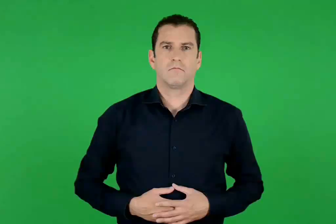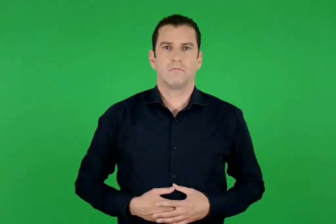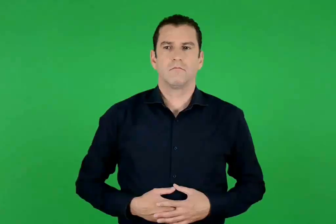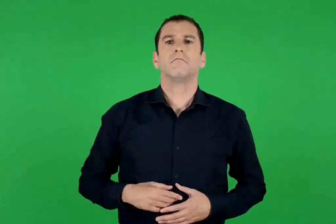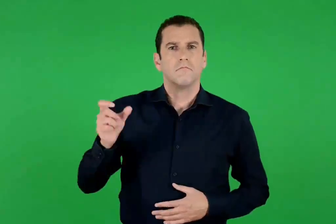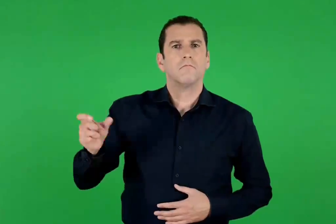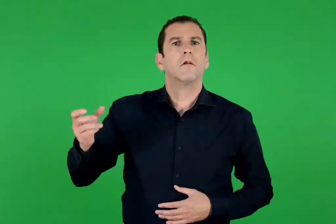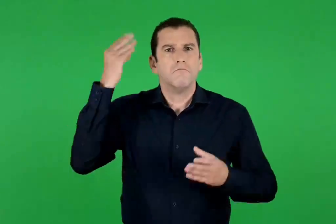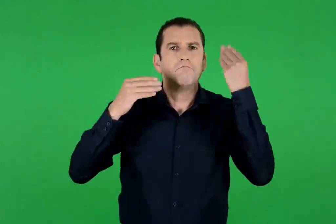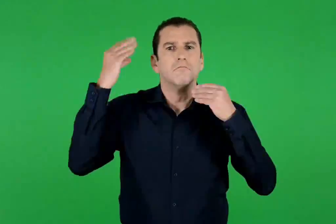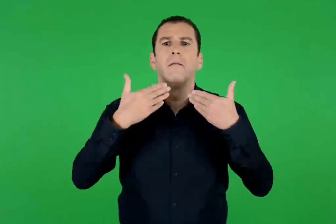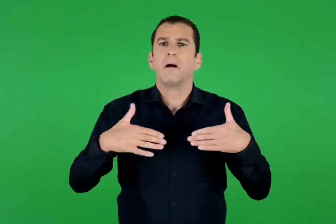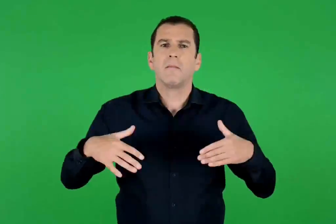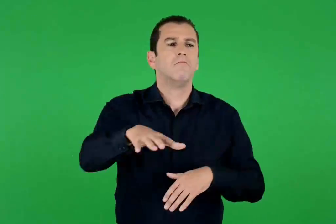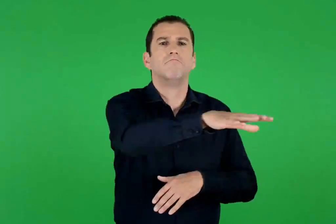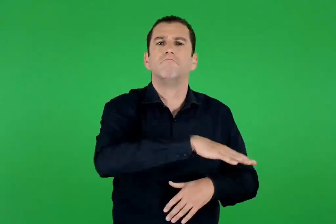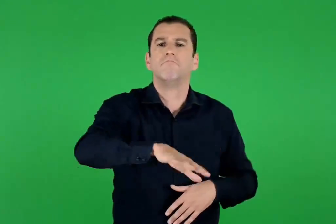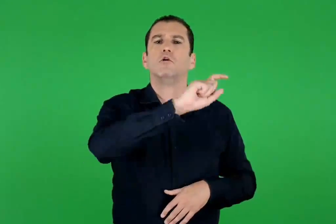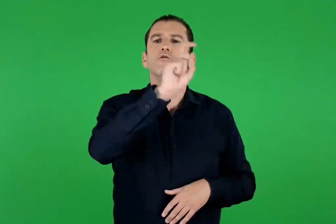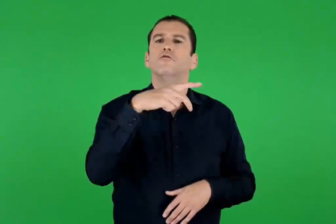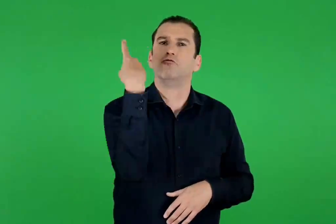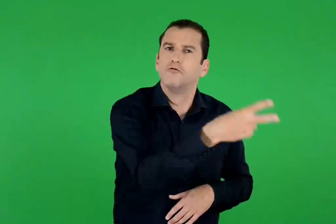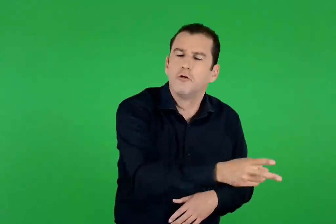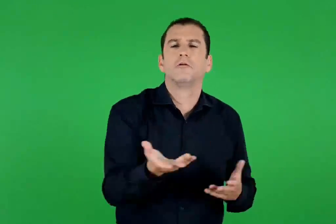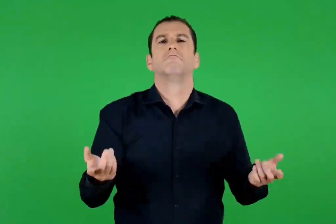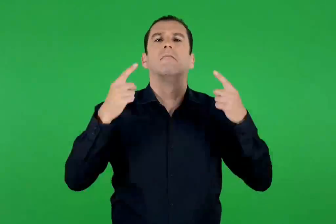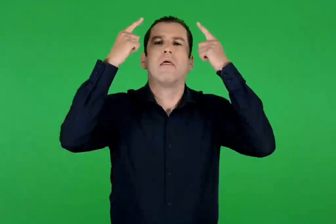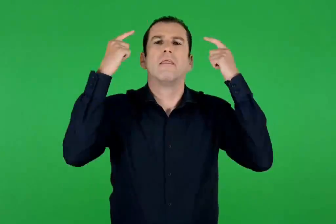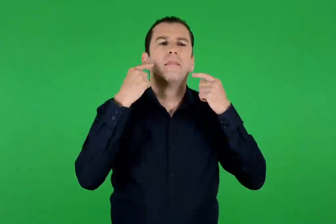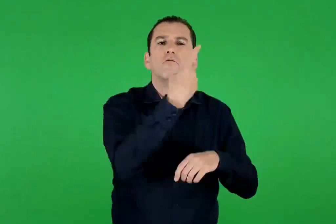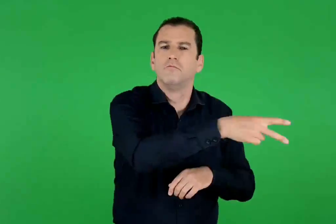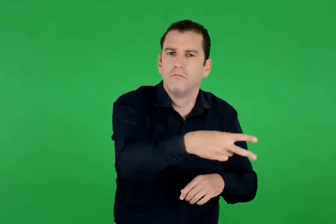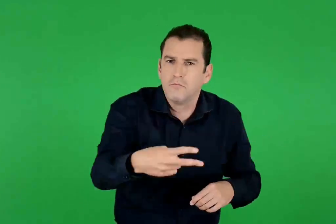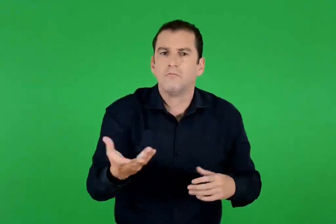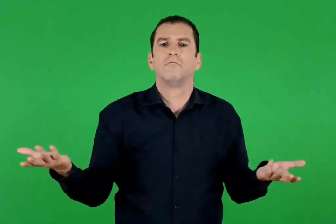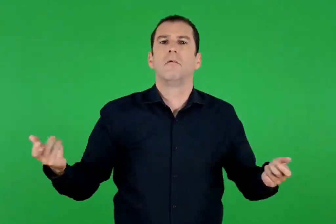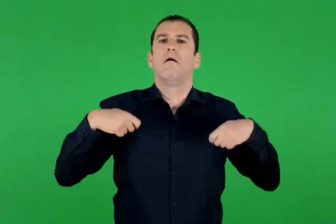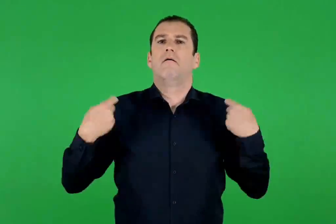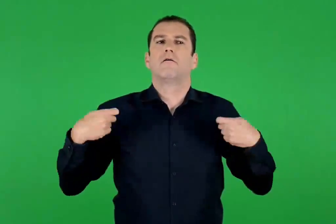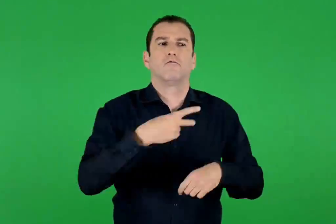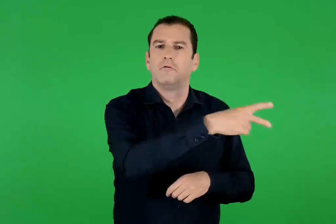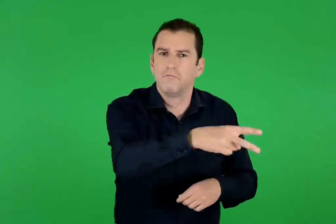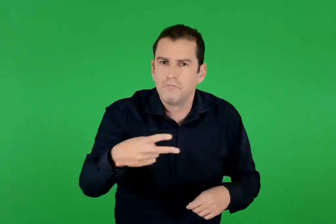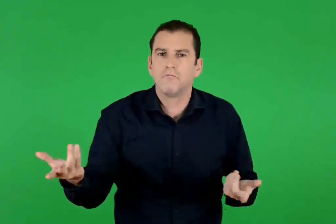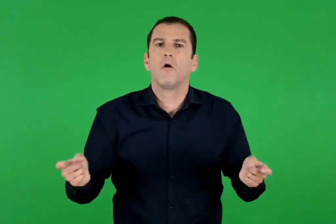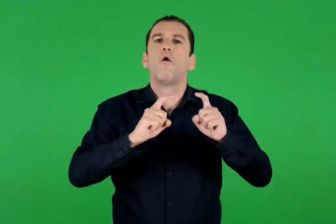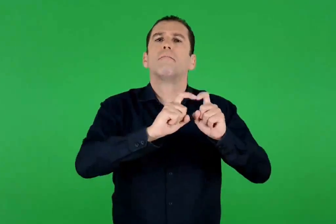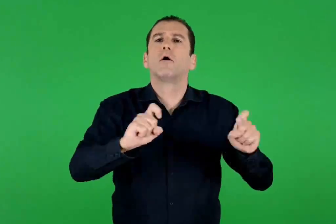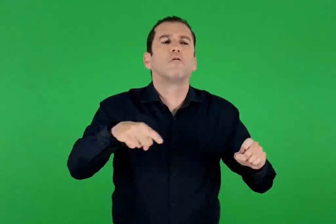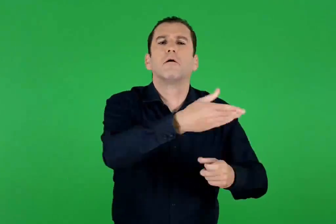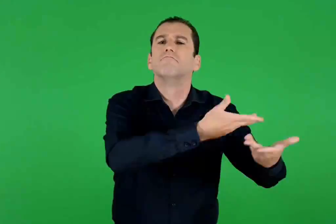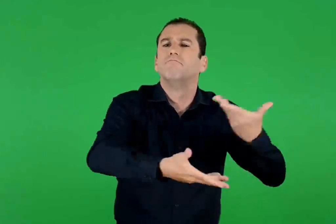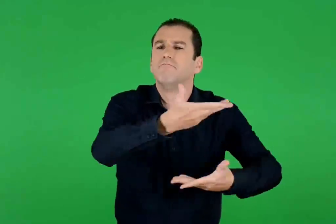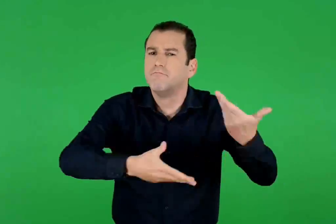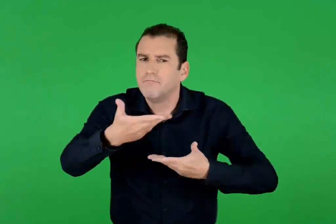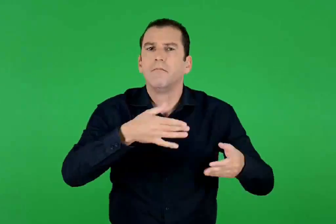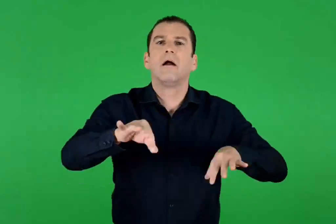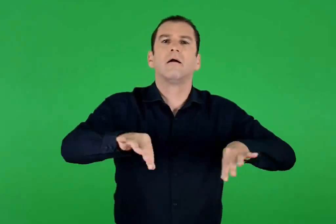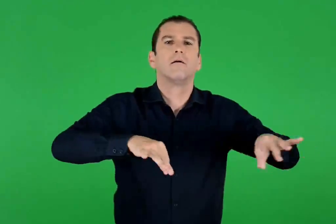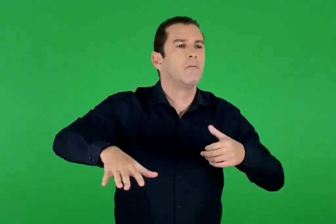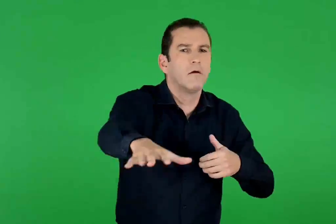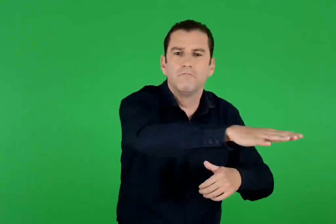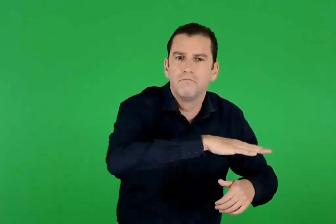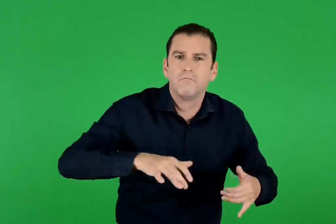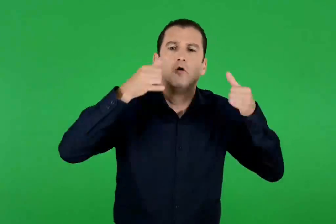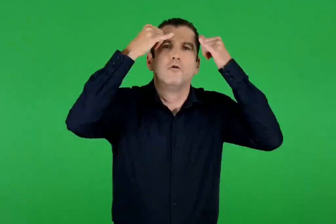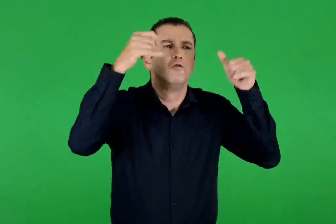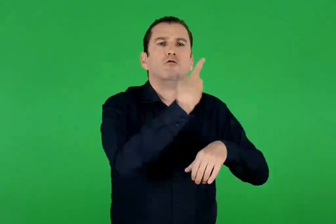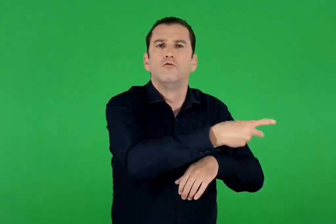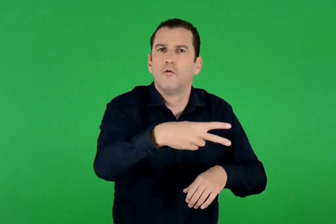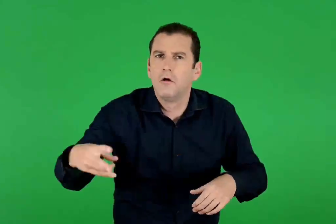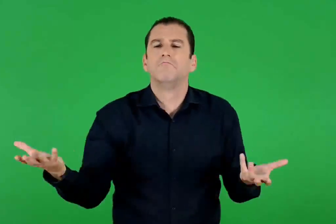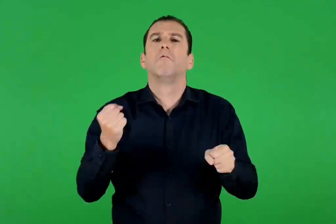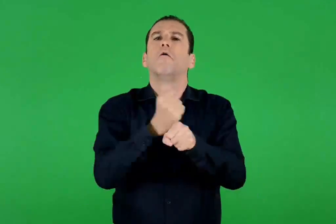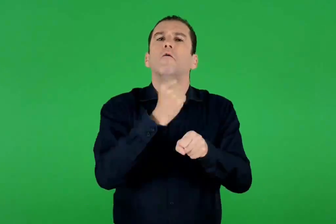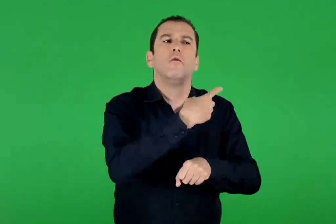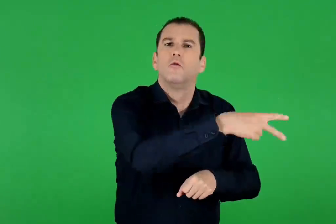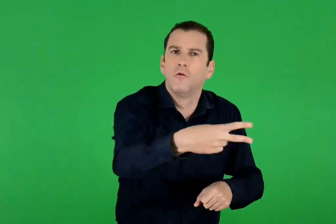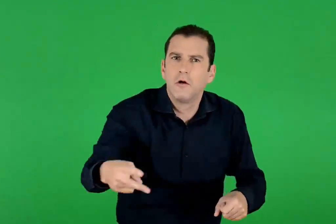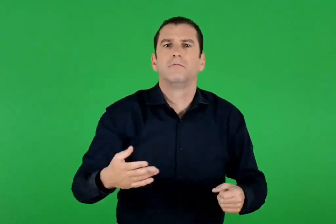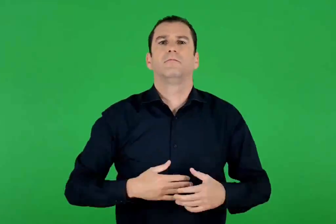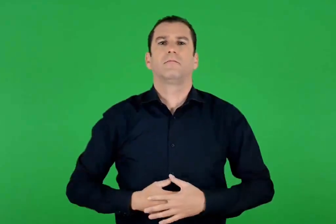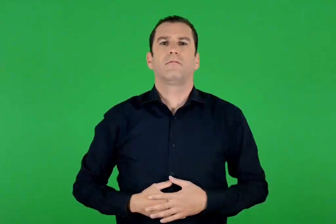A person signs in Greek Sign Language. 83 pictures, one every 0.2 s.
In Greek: έμαθαν λοιπόν για τη ζωή τους , για τους θεούς και για τους άρχοντές τους , για τα προϊόντα που εμπορεύονταν , για τα κτήματα και τα ζώα τους , για τα επαγγέλματά τους
